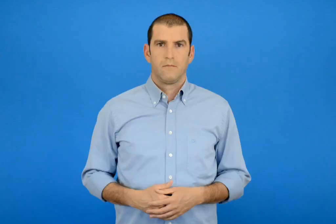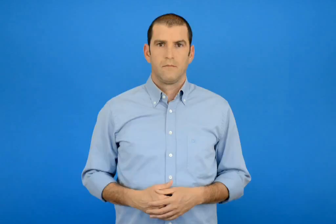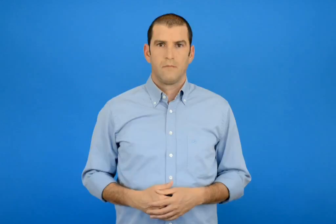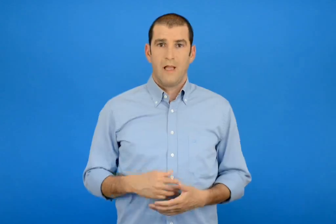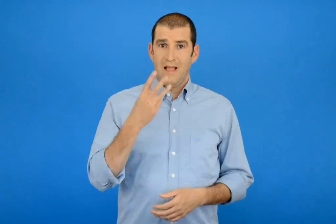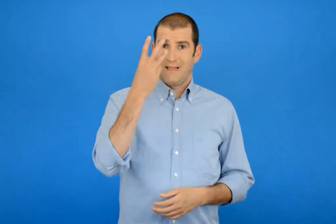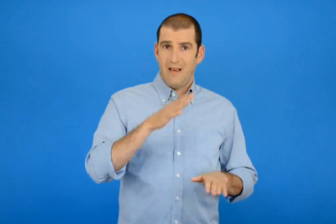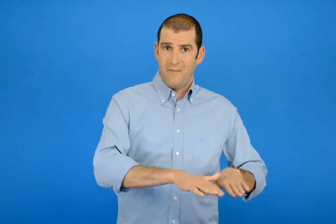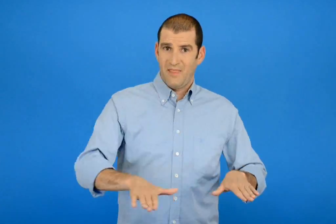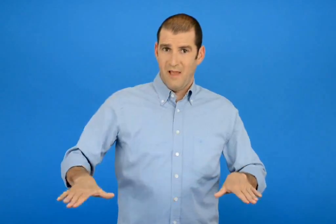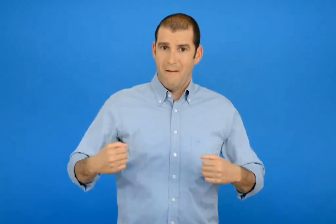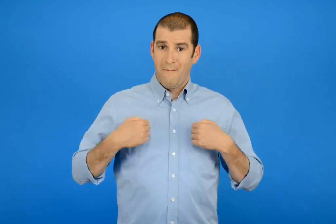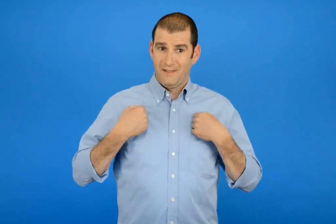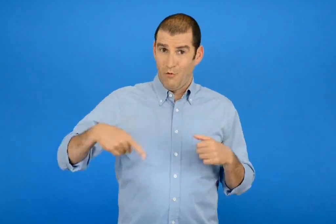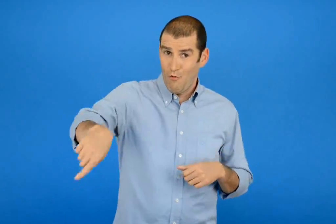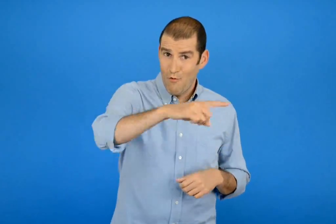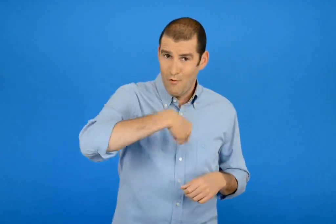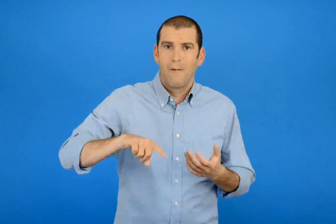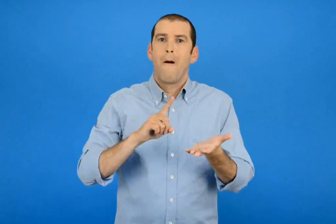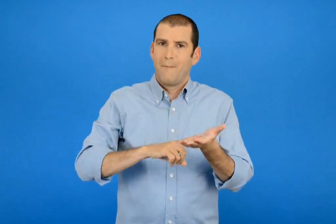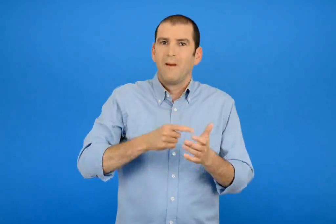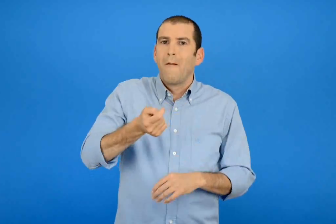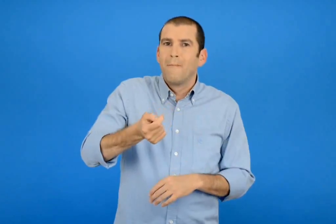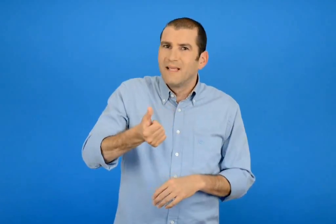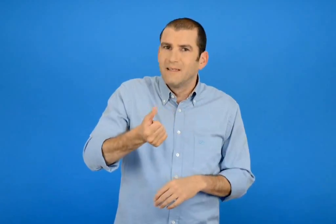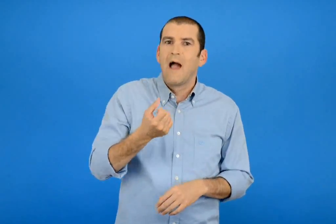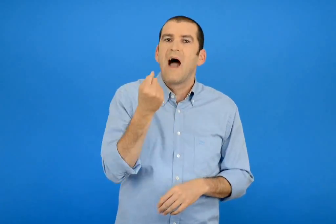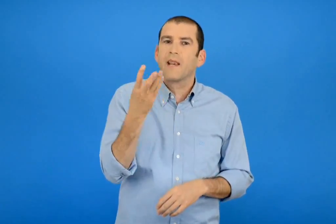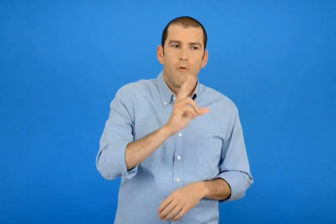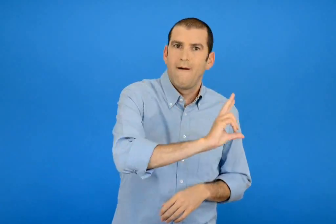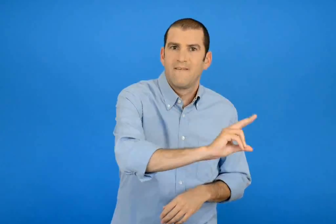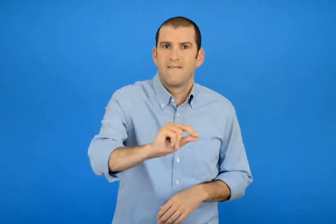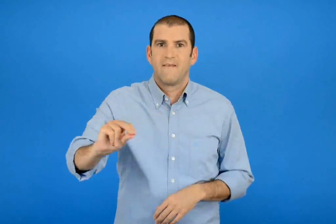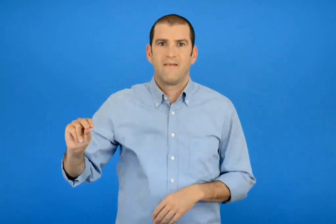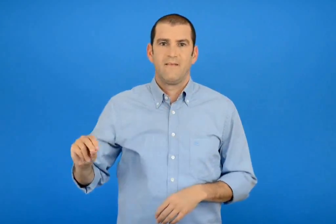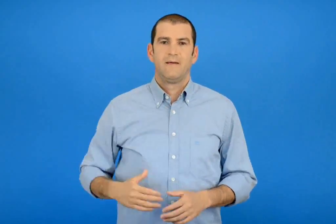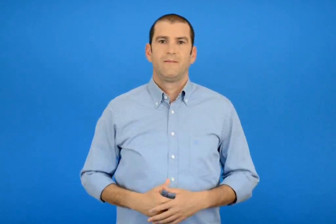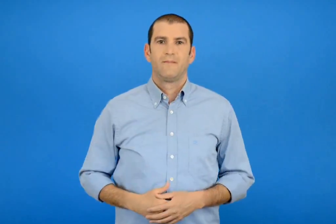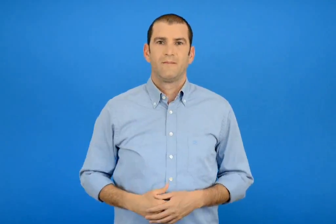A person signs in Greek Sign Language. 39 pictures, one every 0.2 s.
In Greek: για να παίξουν και τα τρία παιδιά πρέπει το καθένα να έχει τον ίδιο αριθμό από μπίλιες
